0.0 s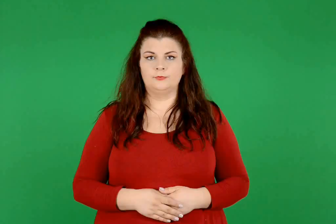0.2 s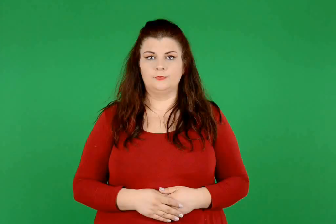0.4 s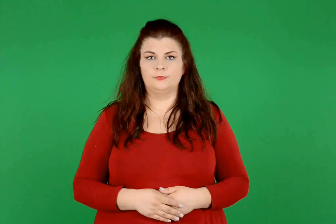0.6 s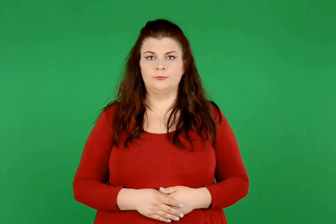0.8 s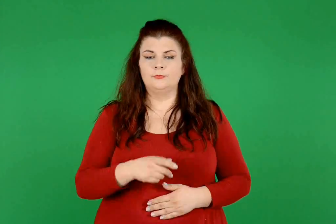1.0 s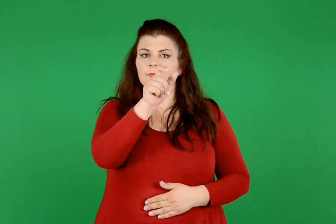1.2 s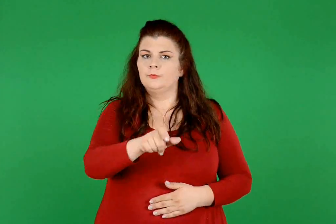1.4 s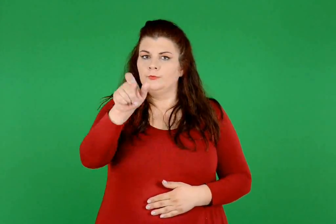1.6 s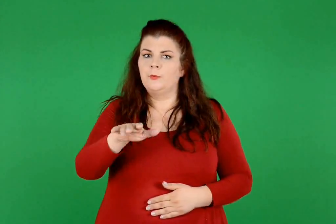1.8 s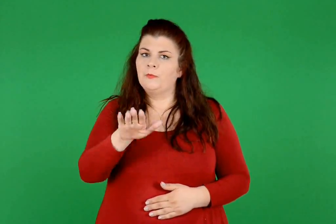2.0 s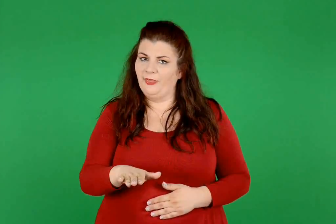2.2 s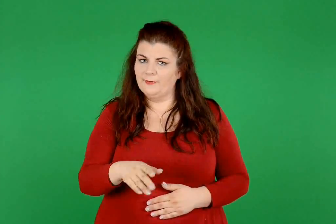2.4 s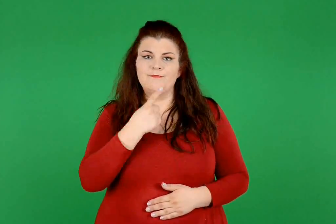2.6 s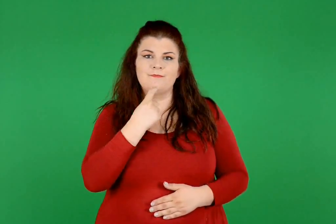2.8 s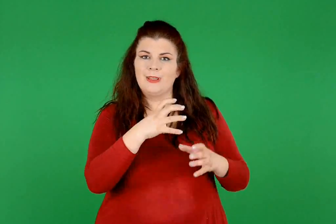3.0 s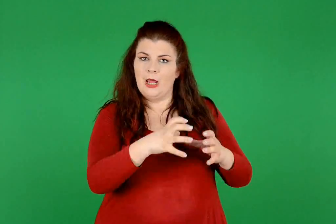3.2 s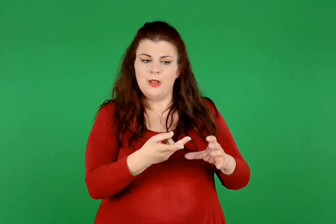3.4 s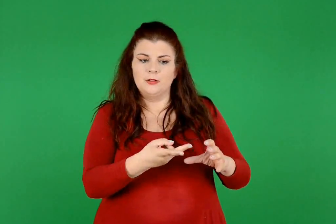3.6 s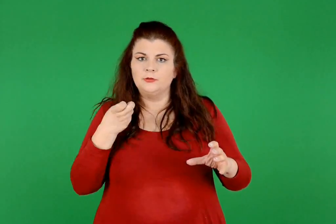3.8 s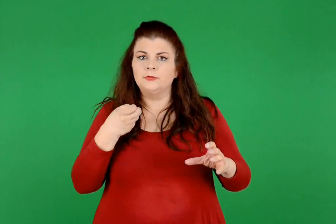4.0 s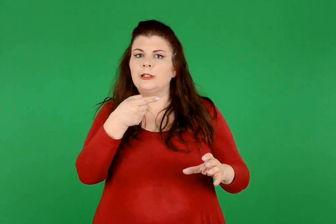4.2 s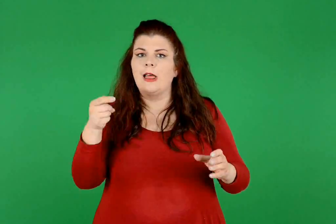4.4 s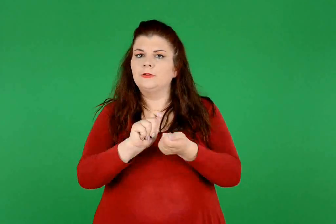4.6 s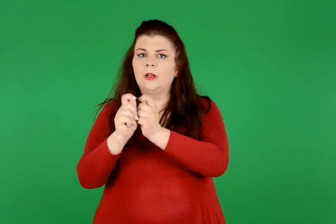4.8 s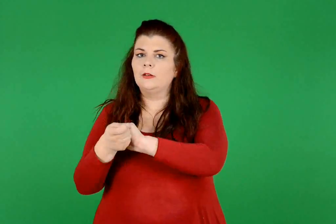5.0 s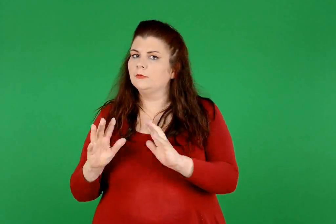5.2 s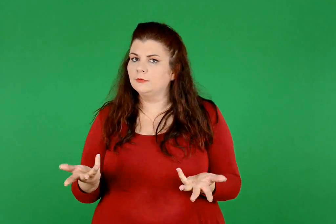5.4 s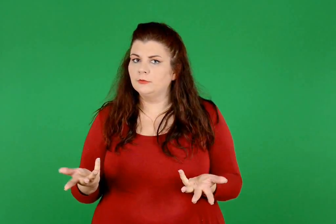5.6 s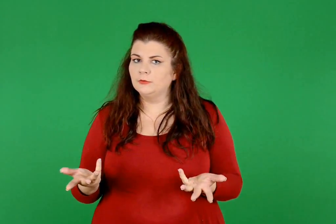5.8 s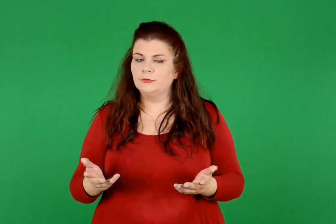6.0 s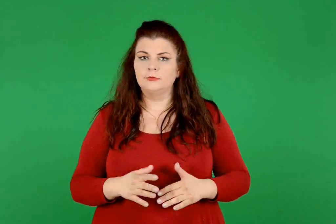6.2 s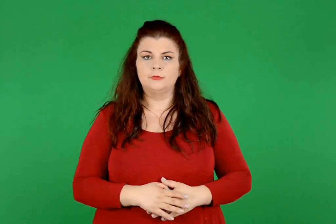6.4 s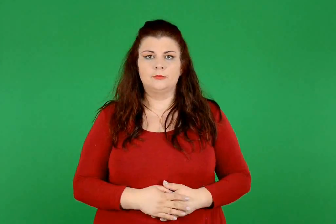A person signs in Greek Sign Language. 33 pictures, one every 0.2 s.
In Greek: τι κλάσμα από τις καραμέλες πήρε το κάθε παιδί ;
